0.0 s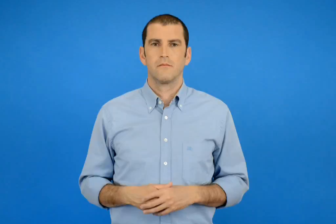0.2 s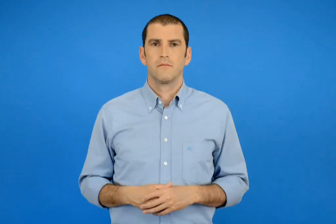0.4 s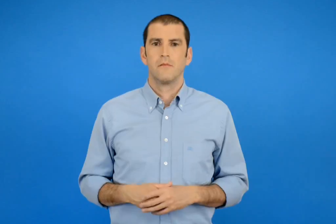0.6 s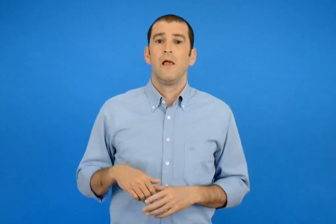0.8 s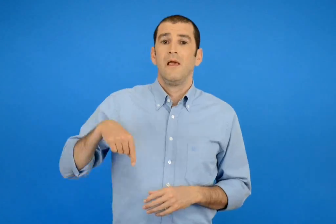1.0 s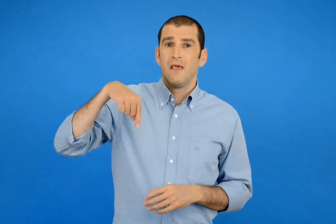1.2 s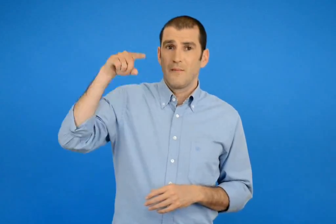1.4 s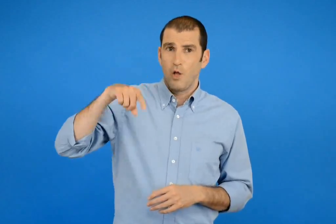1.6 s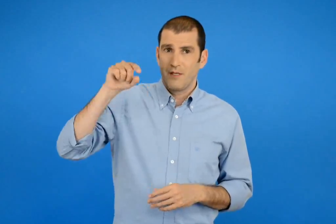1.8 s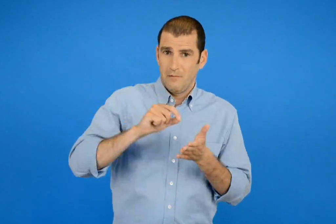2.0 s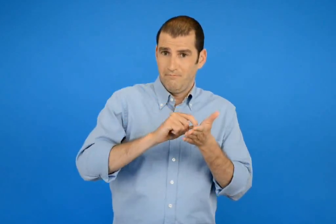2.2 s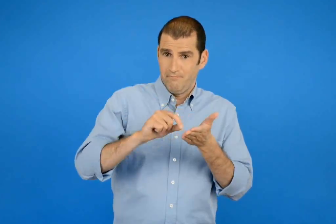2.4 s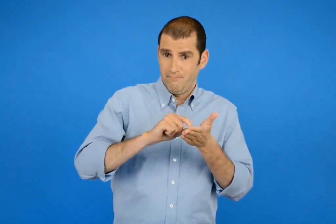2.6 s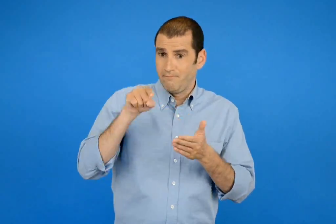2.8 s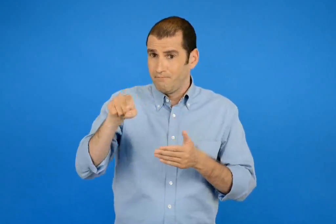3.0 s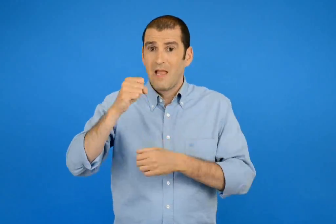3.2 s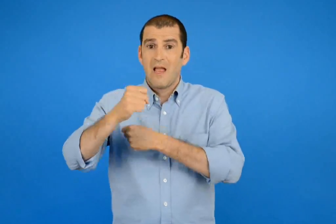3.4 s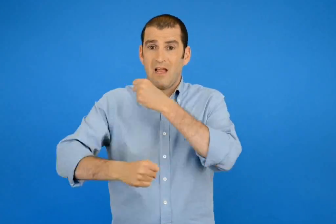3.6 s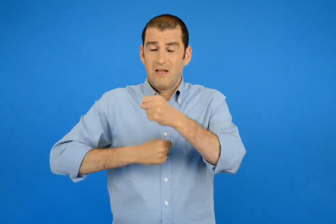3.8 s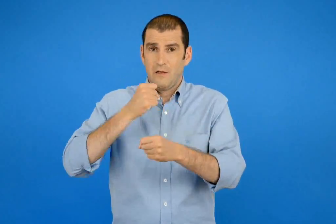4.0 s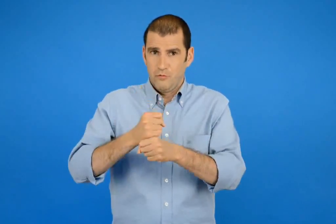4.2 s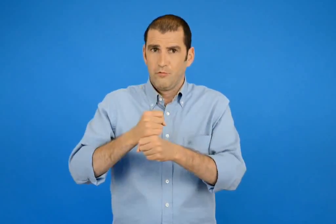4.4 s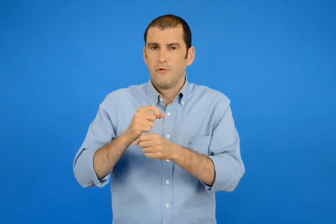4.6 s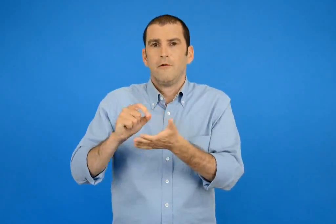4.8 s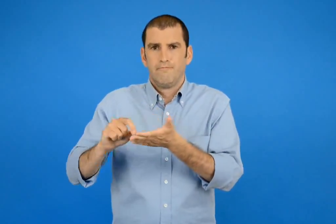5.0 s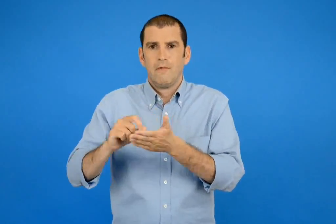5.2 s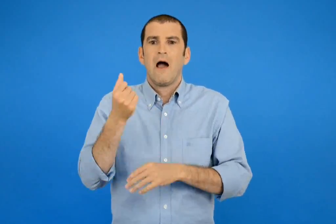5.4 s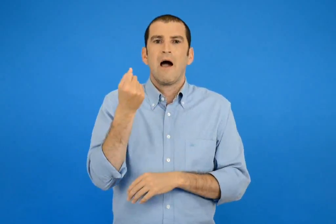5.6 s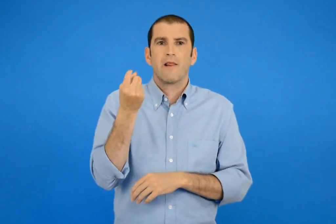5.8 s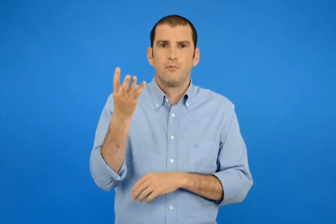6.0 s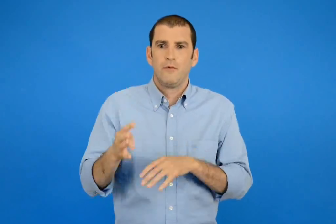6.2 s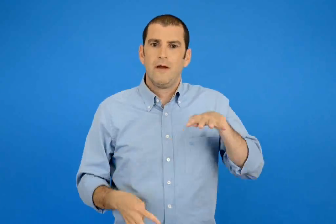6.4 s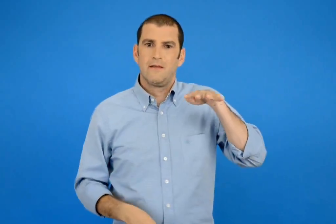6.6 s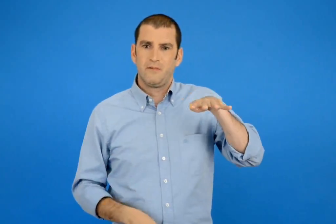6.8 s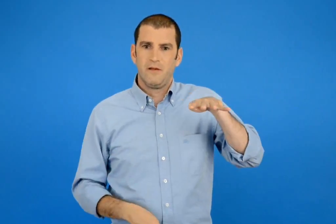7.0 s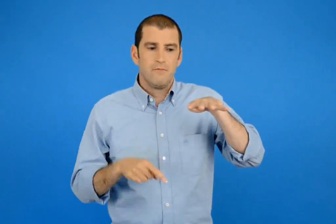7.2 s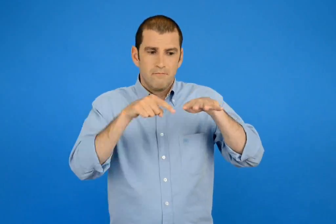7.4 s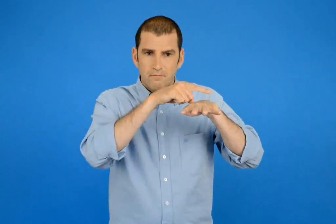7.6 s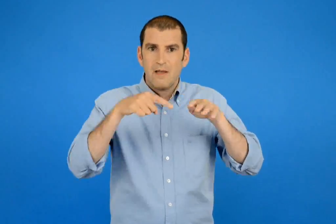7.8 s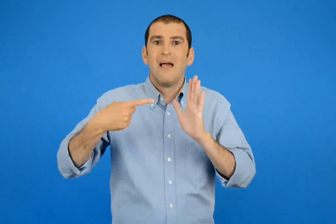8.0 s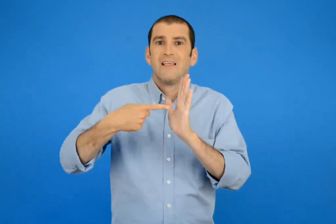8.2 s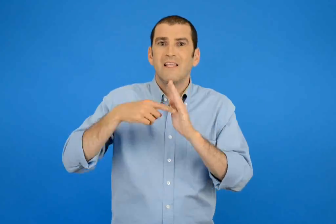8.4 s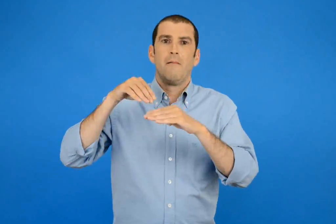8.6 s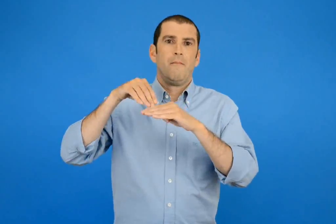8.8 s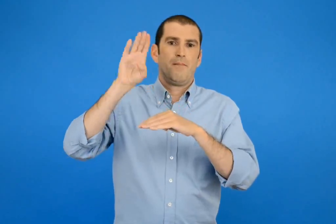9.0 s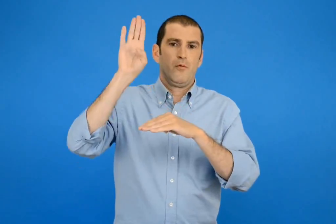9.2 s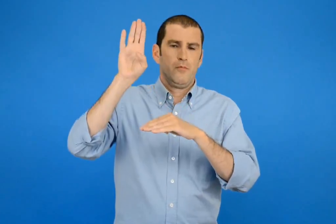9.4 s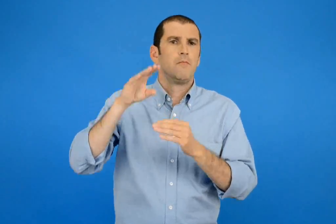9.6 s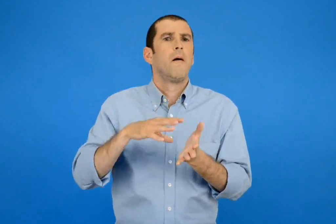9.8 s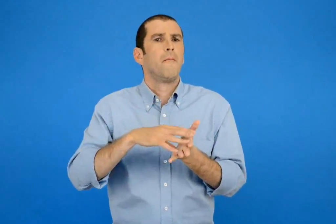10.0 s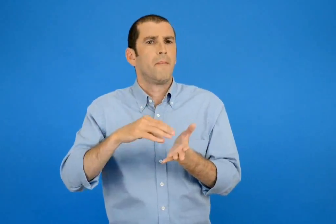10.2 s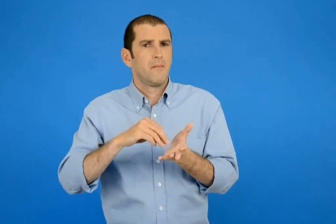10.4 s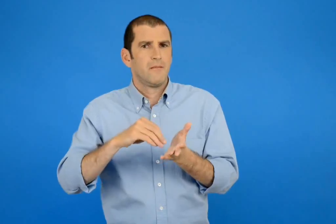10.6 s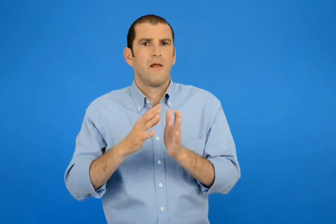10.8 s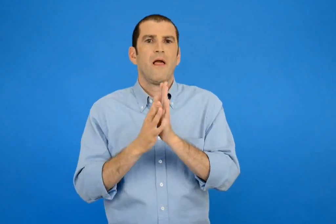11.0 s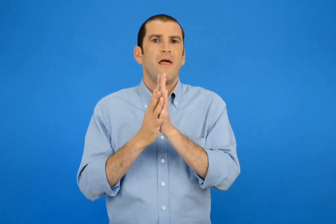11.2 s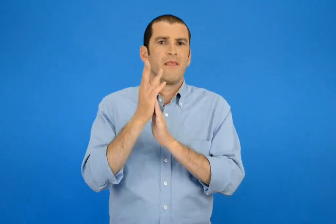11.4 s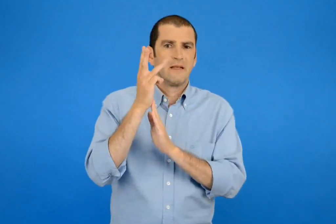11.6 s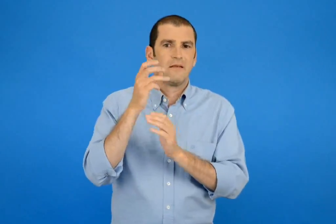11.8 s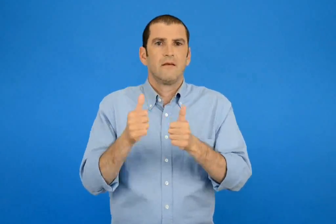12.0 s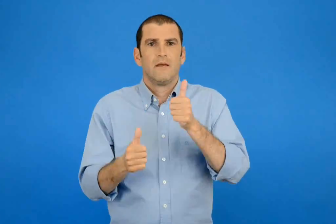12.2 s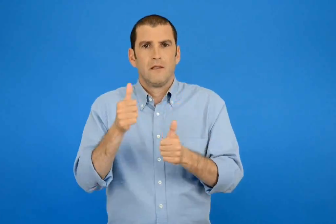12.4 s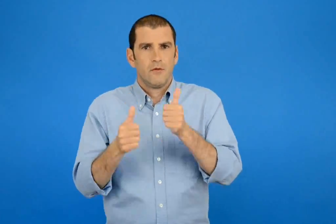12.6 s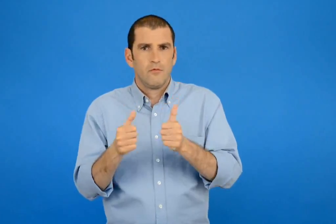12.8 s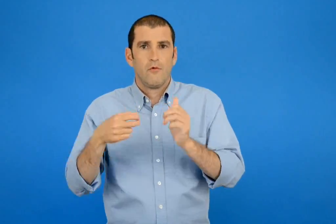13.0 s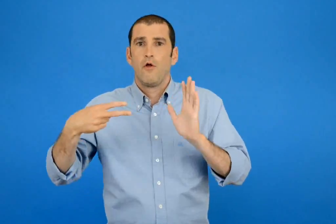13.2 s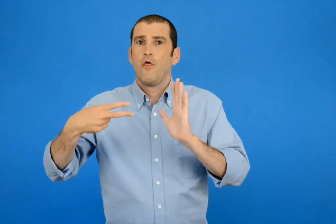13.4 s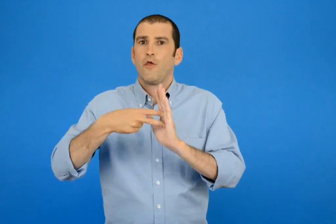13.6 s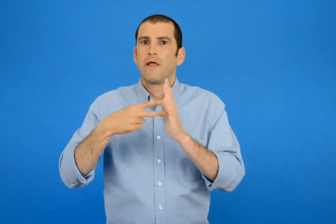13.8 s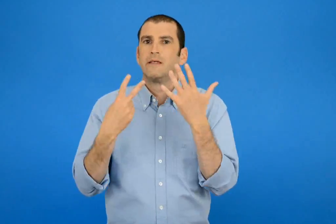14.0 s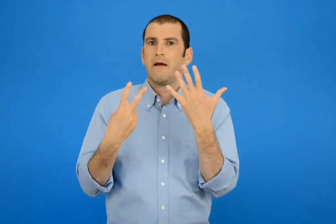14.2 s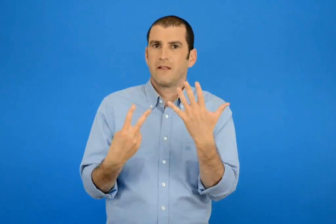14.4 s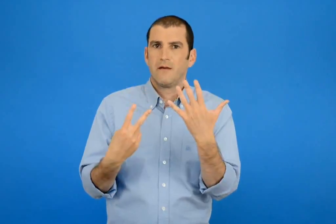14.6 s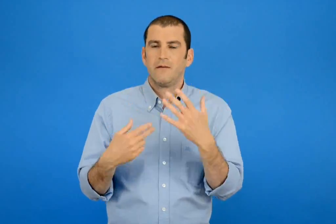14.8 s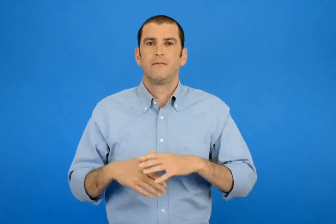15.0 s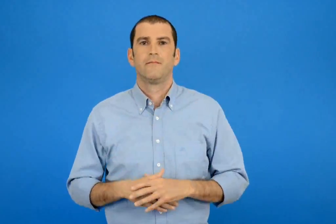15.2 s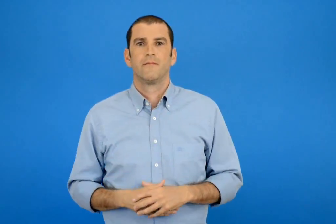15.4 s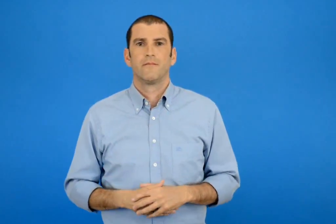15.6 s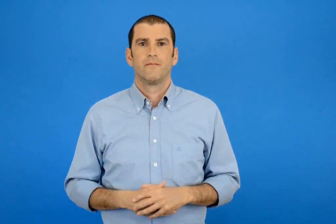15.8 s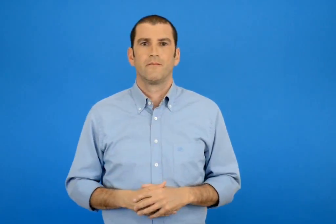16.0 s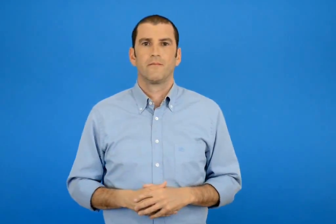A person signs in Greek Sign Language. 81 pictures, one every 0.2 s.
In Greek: για να γράψουμε το έτος στην ημερομηνία χρησιμοποιούμε αριθμούς που έχουν 4 ψηφιά είναι δηλαδή πάνω από το 1000 παράδειγμα 13 ιουνίου 2007
